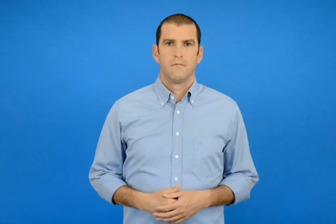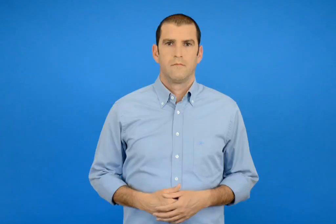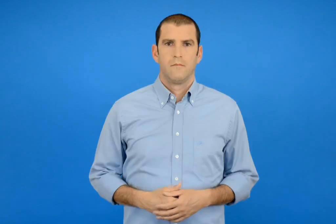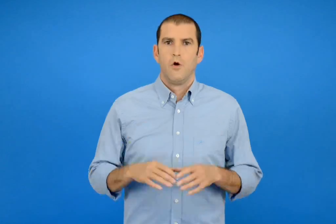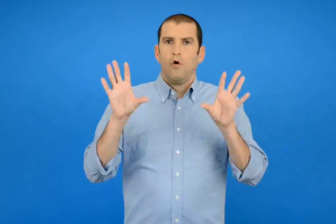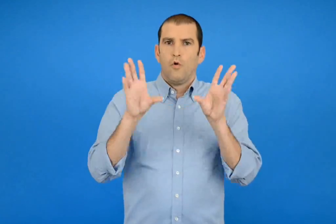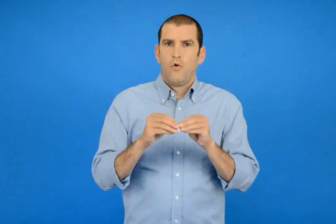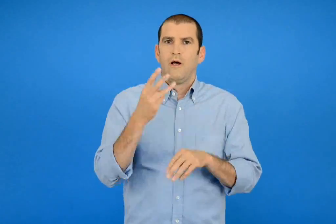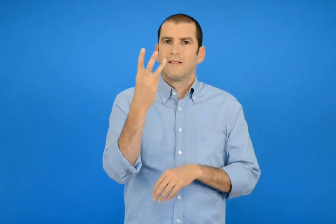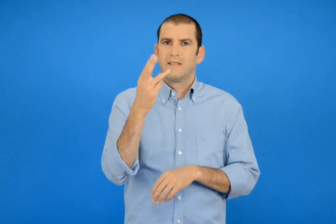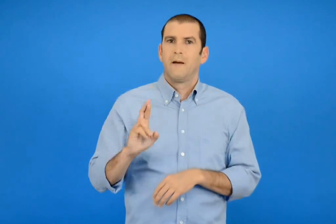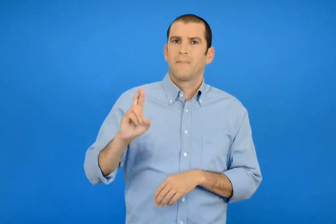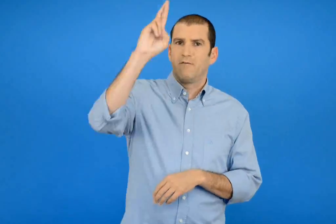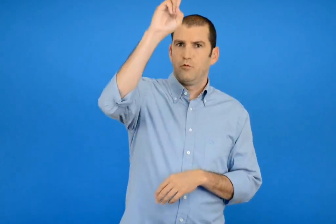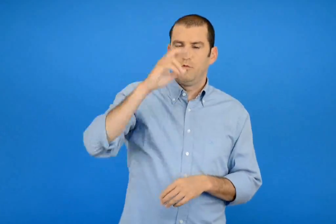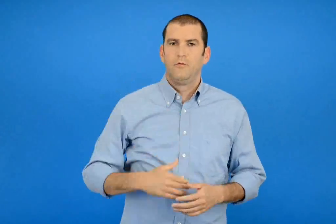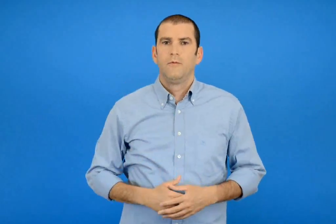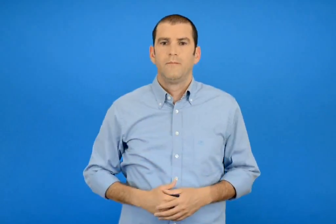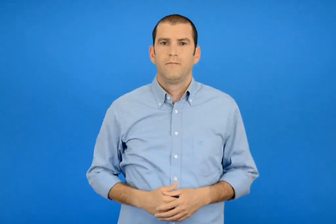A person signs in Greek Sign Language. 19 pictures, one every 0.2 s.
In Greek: για τους 3 πυραύλους
